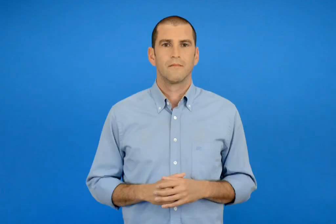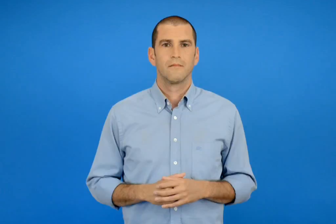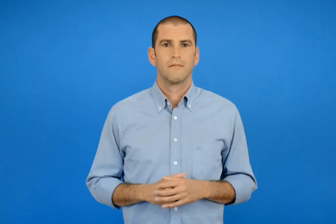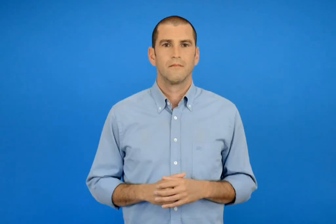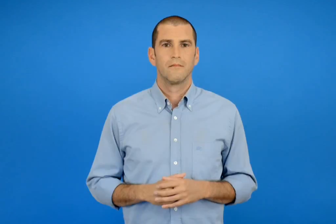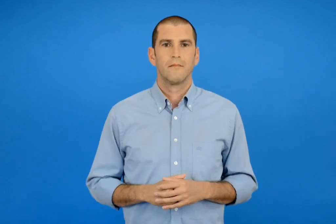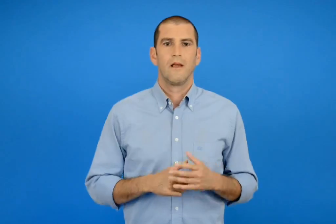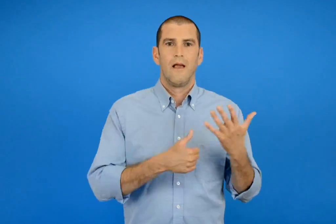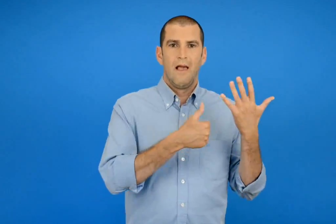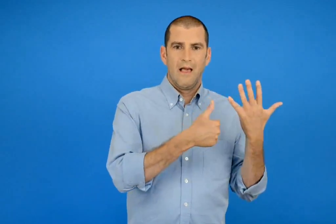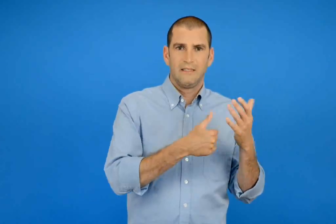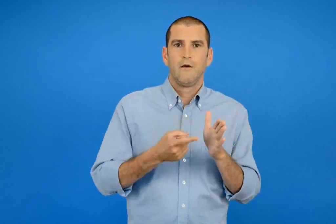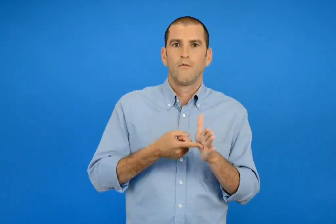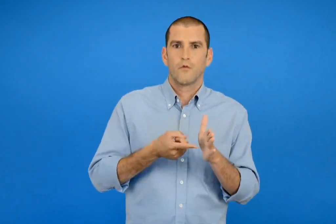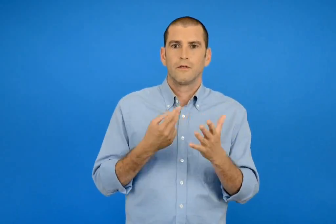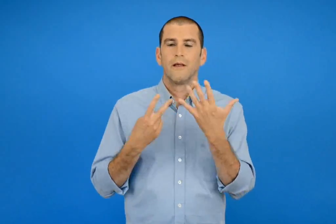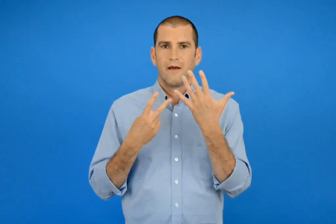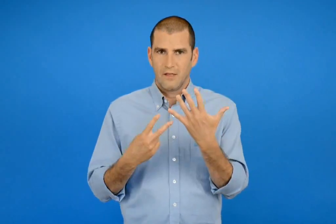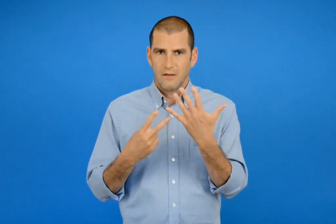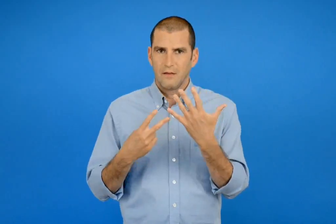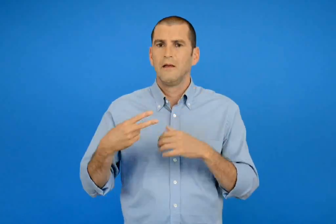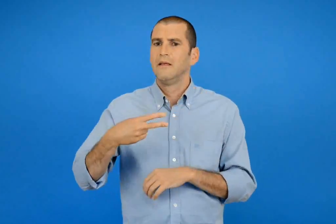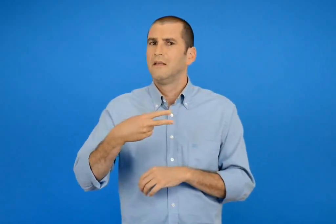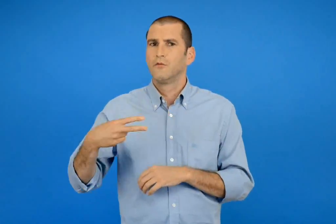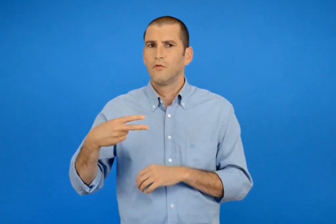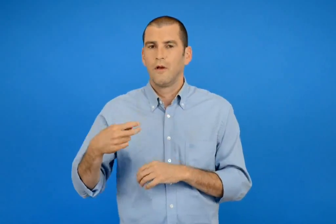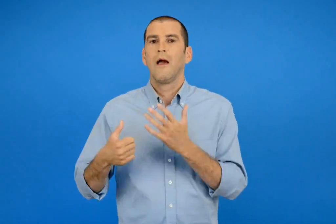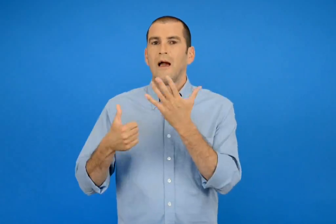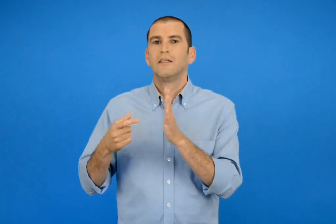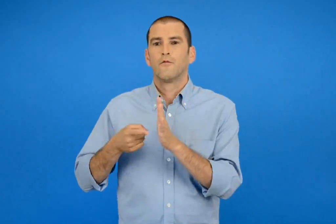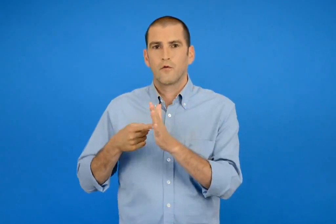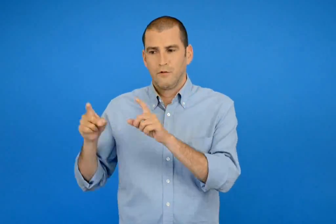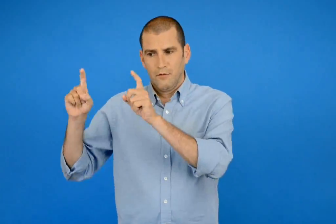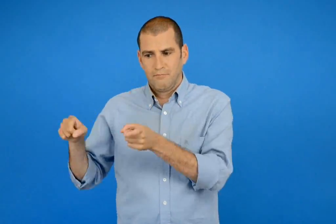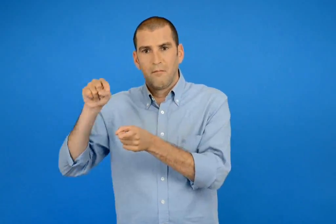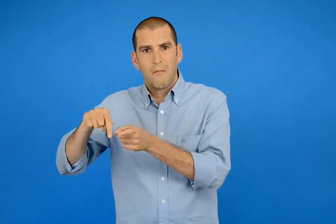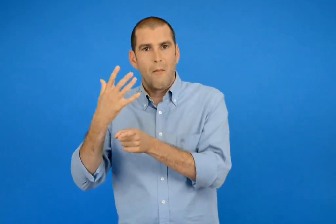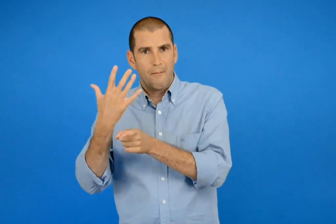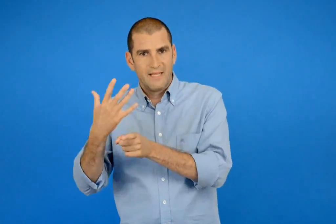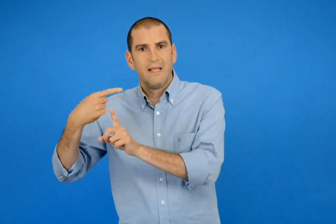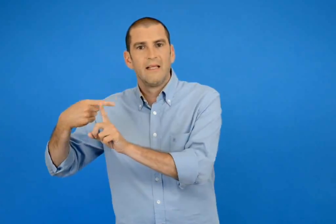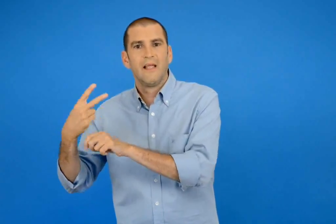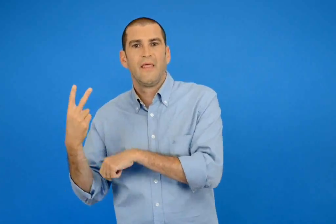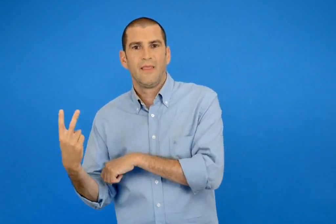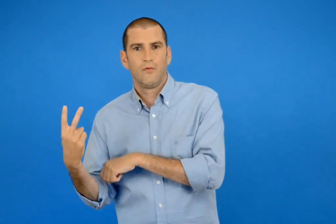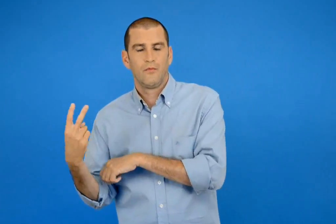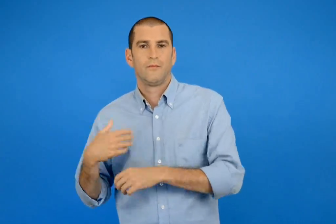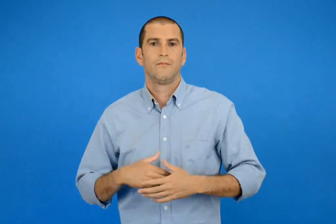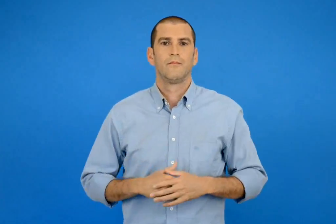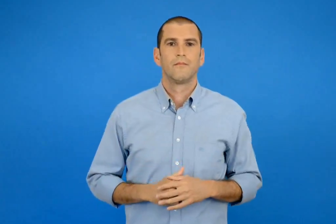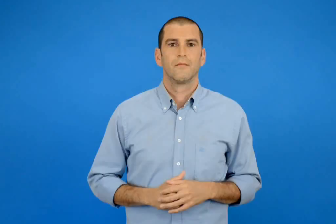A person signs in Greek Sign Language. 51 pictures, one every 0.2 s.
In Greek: 6 x 7 = 6 x 5 + 2
